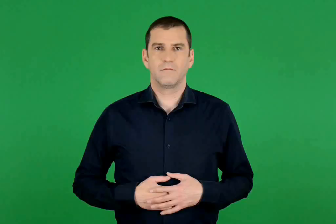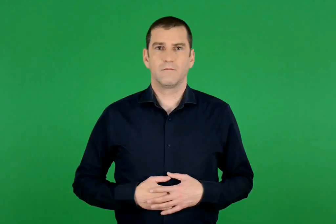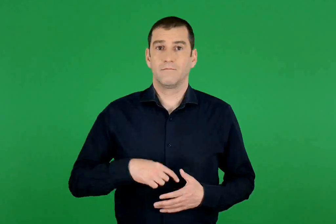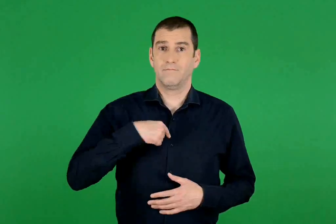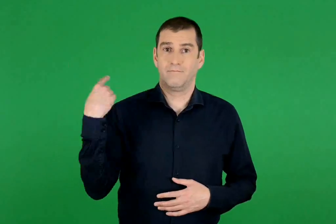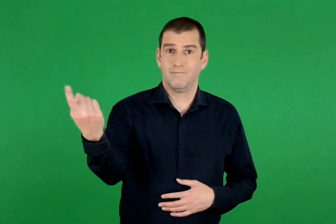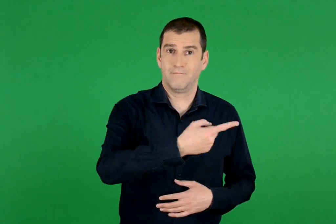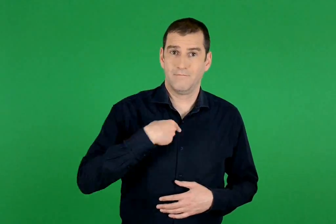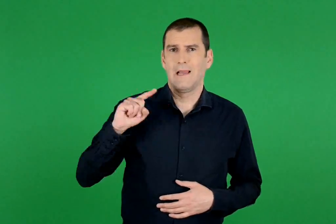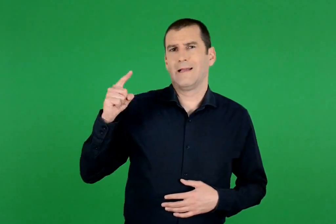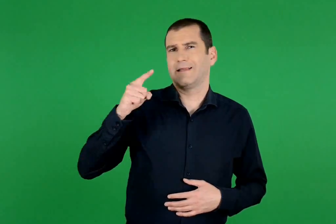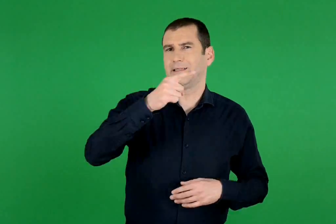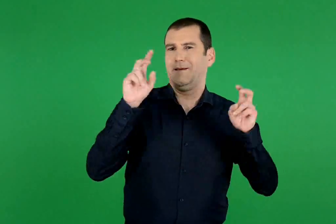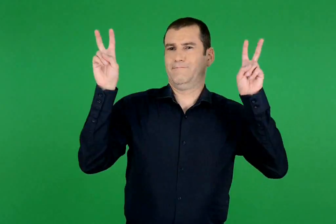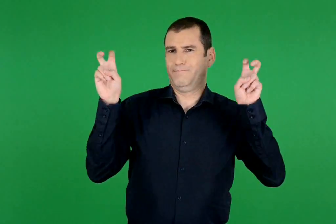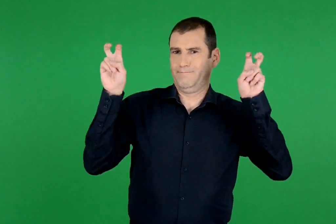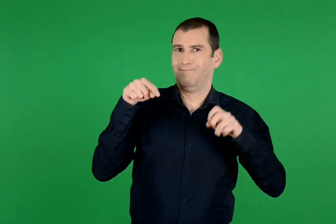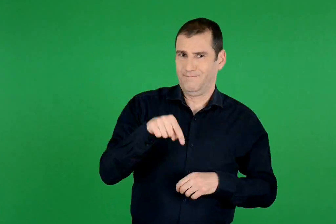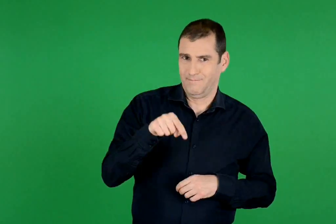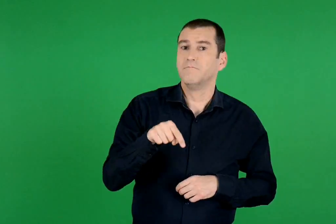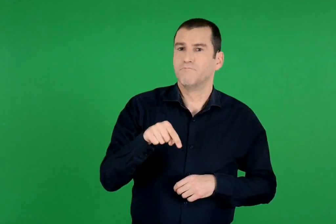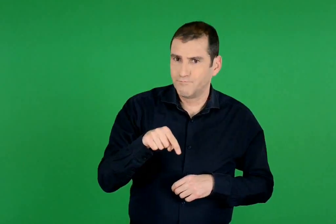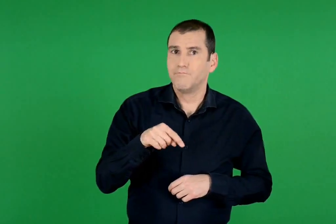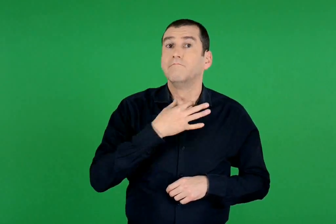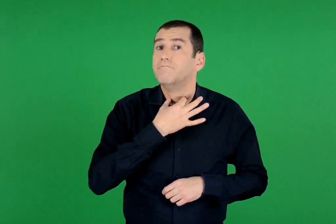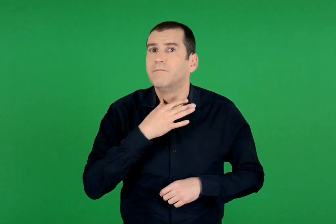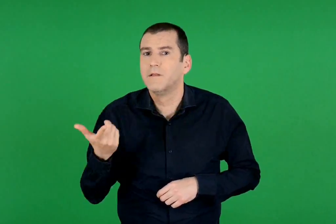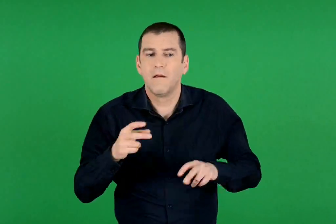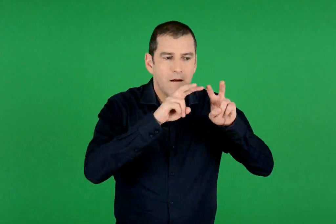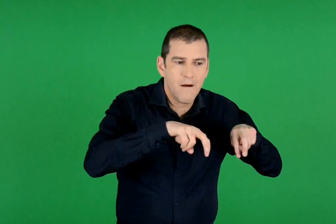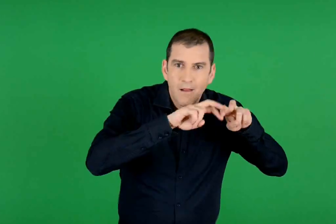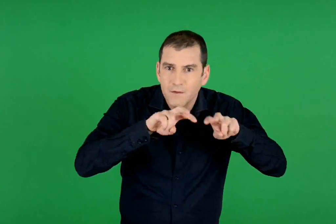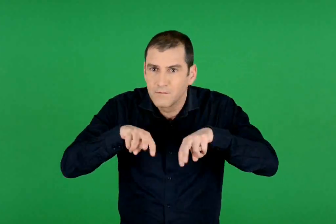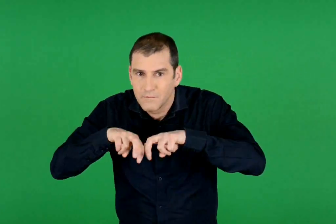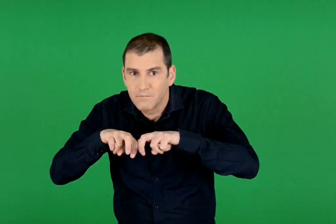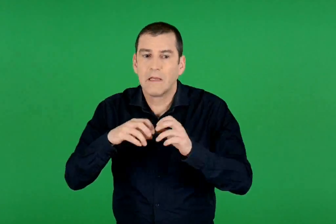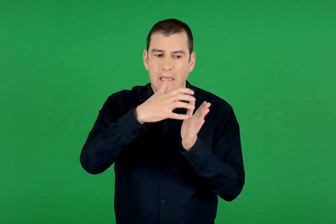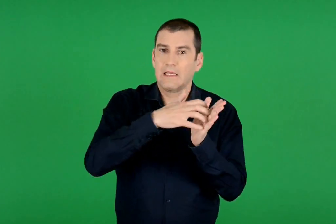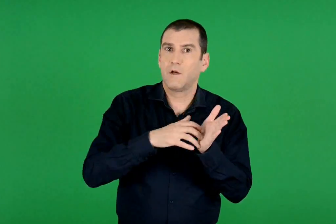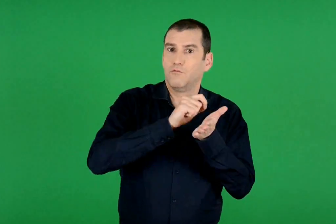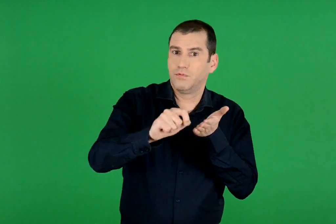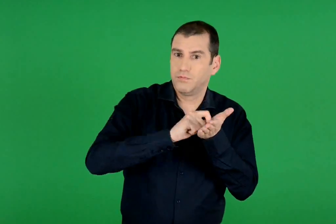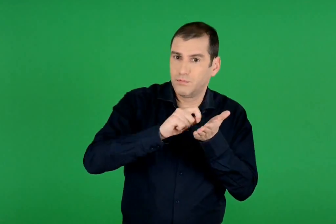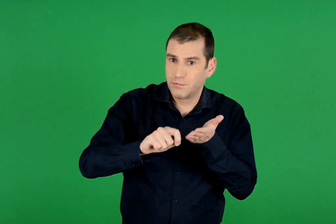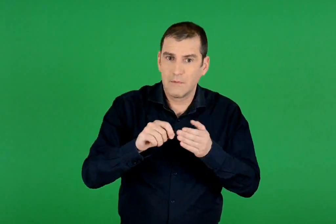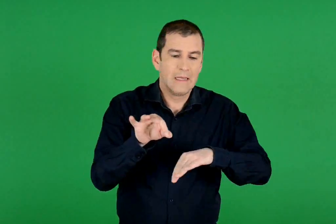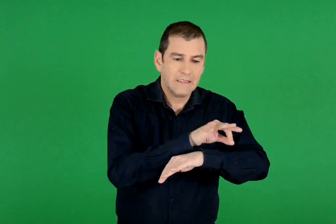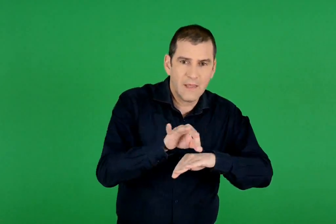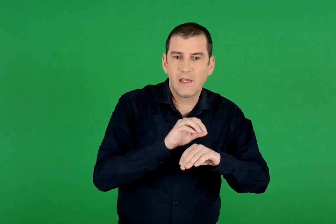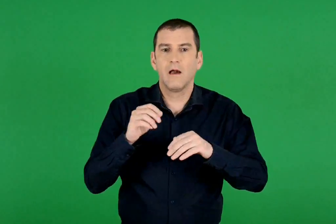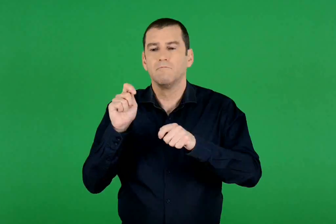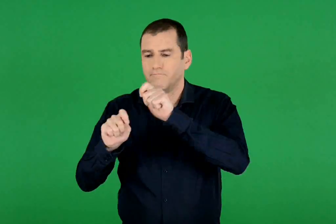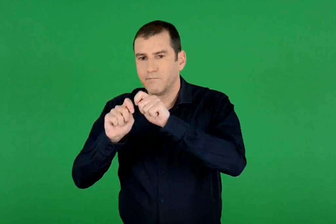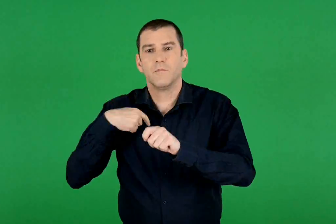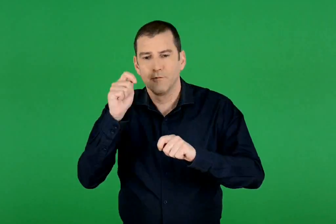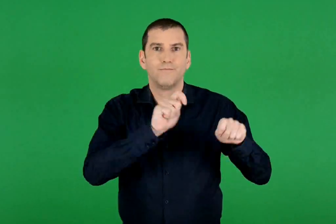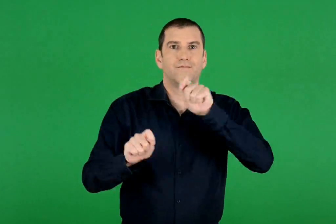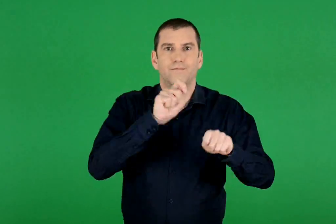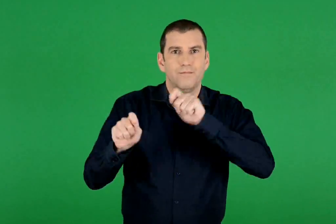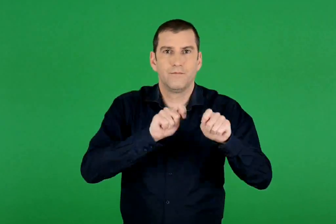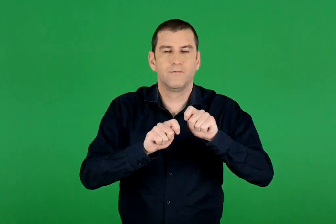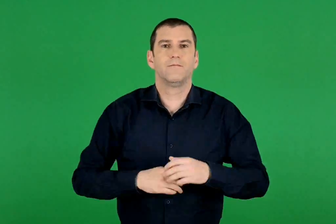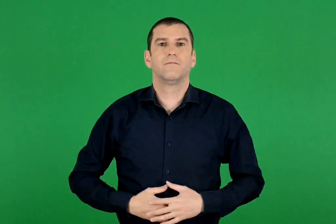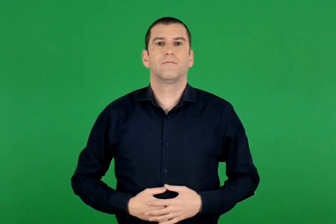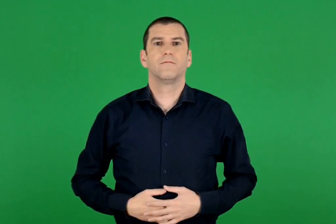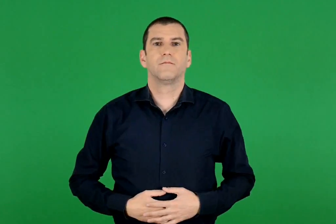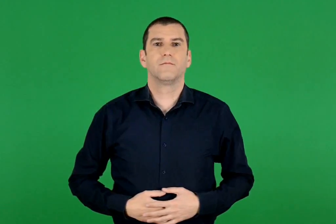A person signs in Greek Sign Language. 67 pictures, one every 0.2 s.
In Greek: στο ταξίδι μας αυτό θα χρειαστεί να κάνουμε έρευνες , να γράψουμε κείμενα , να φτιάξουμε σχέδια και κατασκευές ,
